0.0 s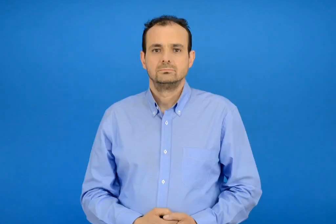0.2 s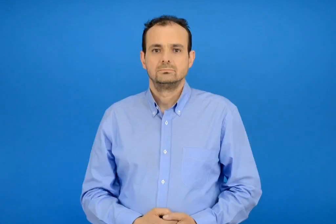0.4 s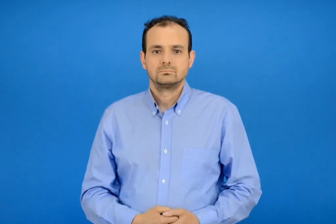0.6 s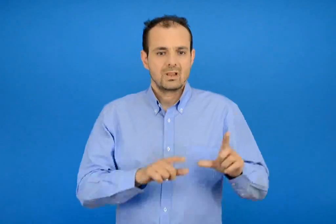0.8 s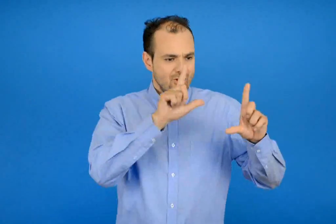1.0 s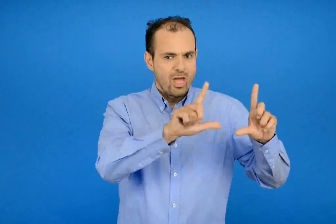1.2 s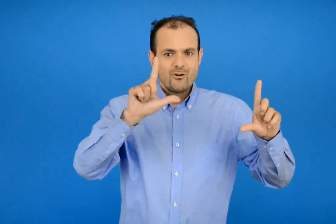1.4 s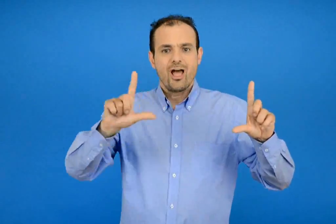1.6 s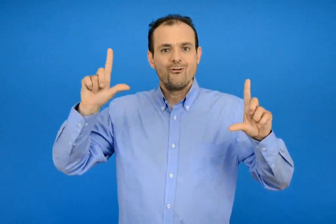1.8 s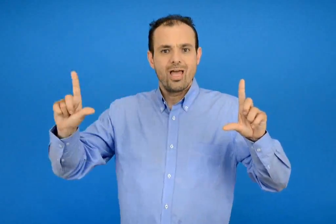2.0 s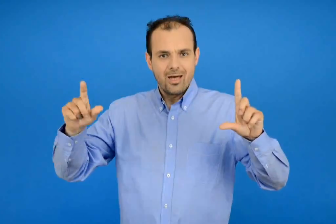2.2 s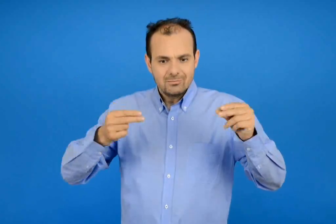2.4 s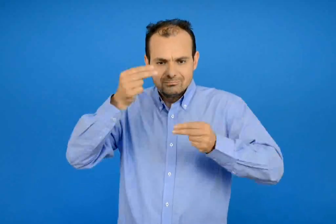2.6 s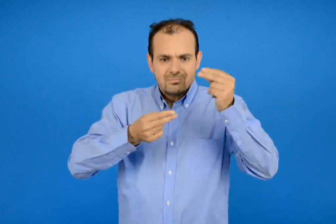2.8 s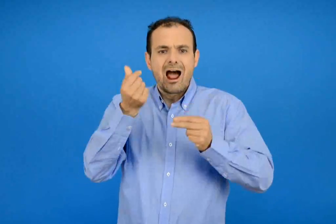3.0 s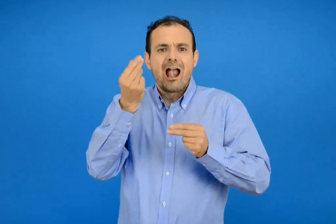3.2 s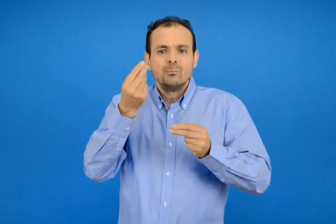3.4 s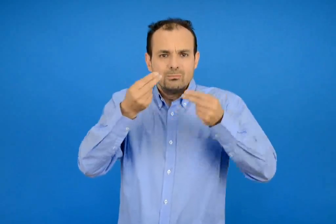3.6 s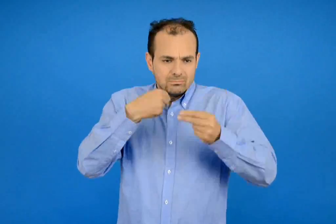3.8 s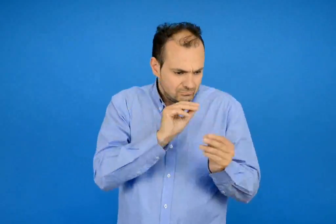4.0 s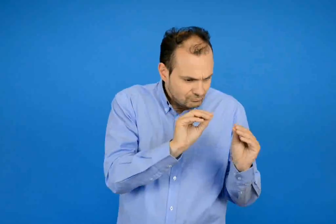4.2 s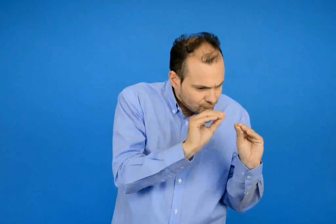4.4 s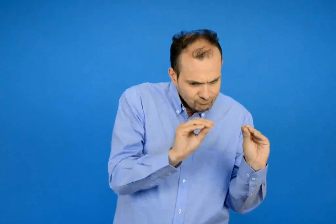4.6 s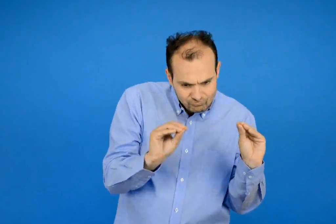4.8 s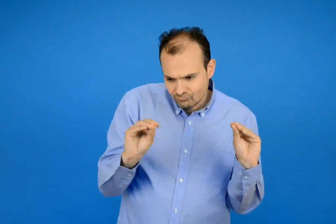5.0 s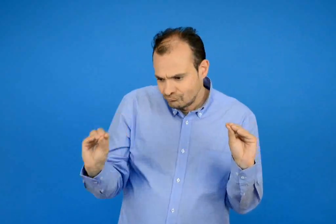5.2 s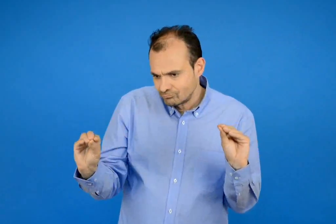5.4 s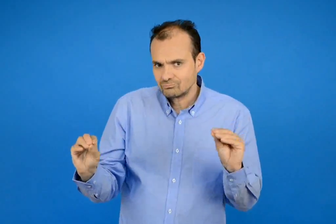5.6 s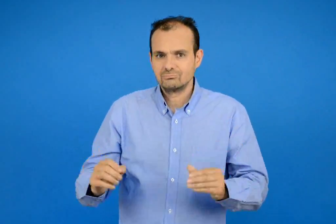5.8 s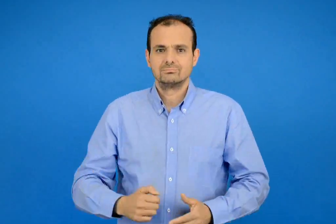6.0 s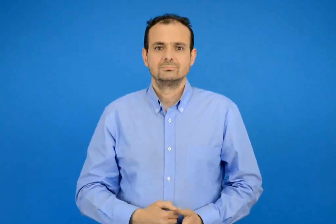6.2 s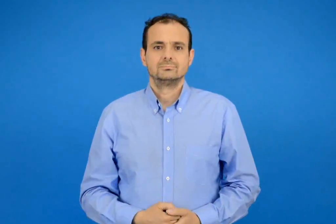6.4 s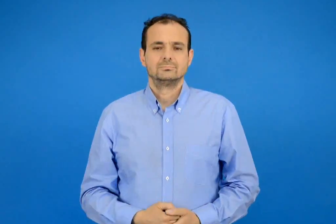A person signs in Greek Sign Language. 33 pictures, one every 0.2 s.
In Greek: γράφω μια πράξη σύμφωνα με κάθε εικόνα
